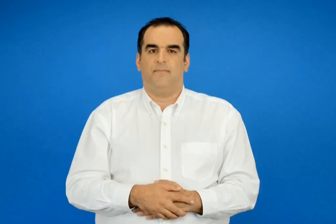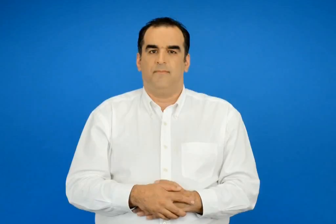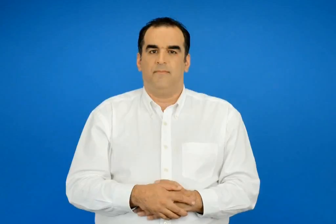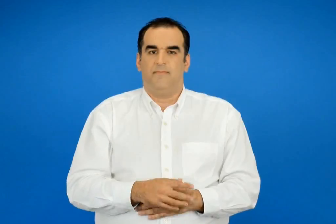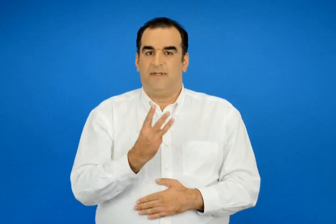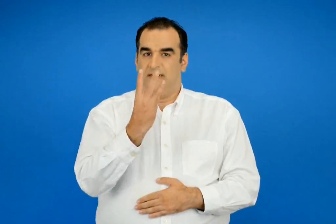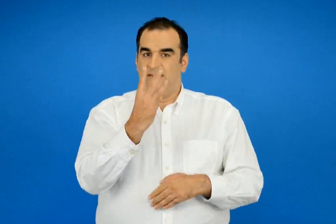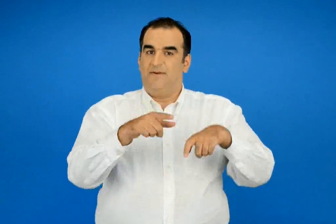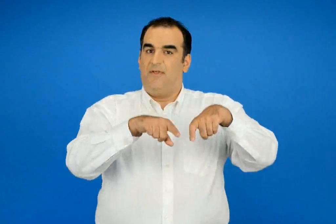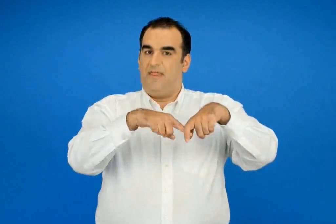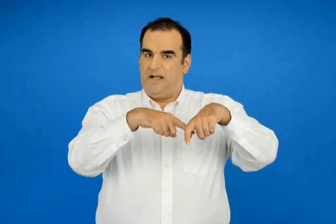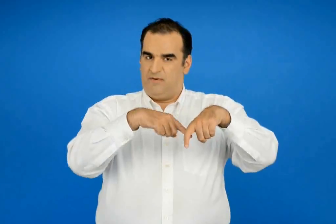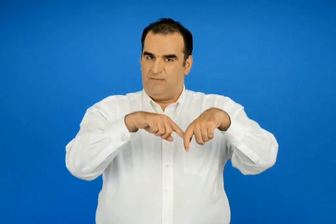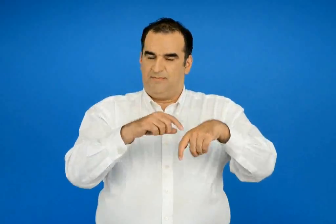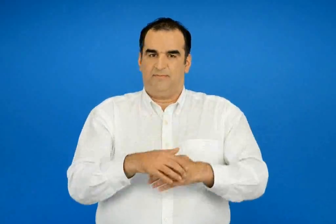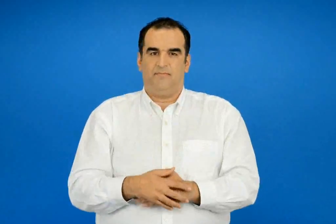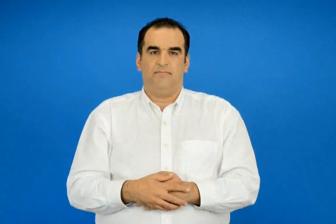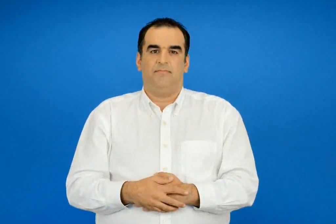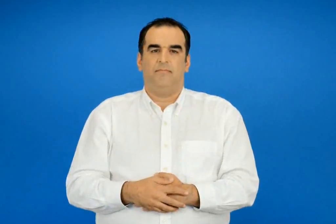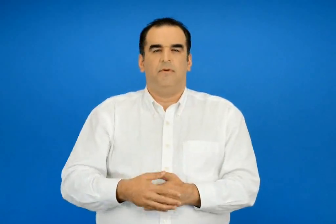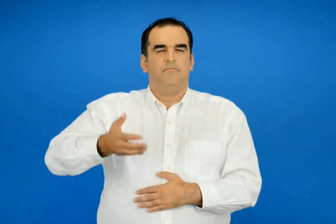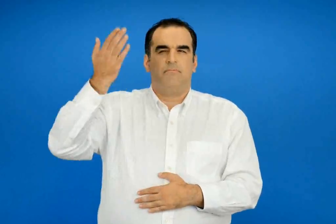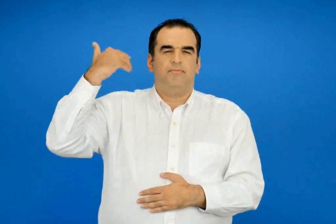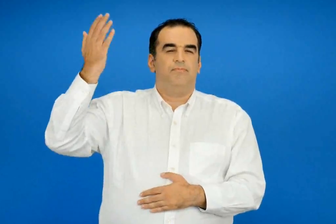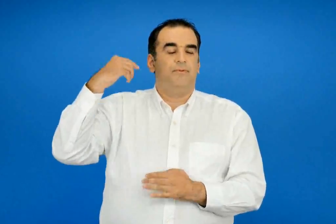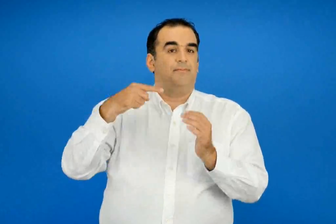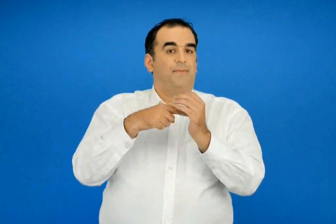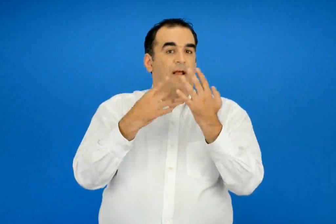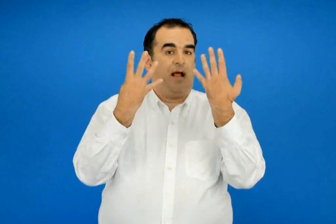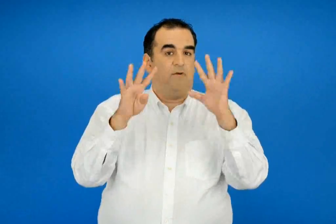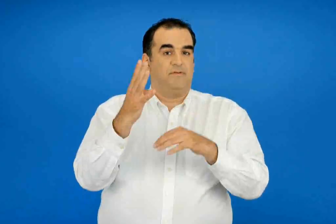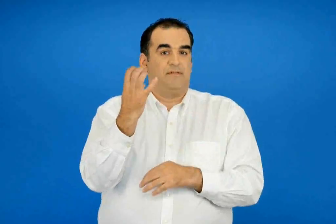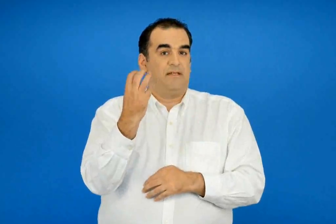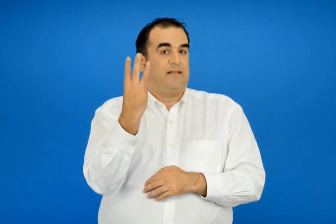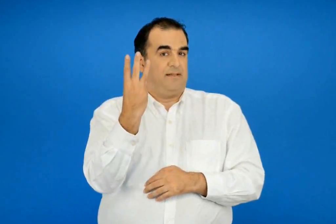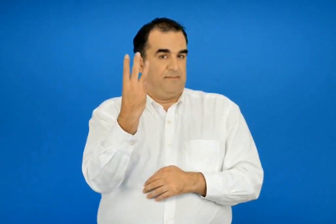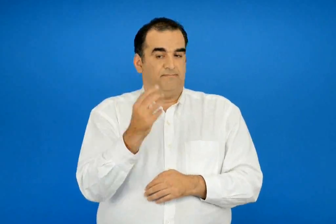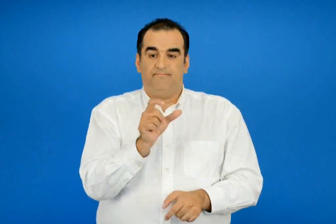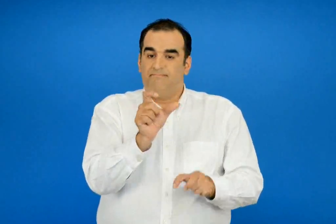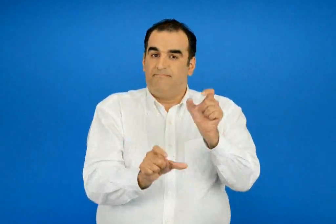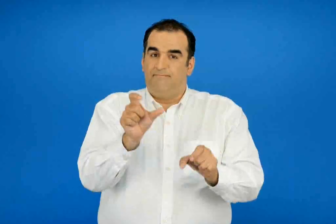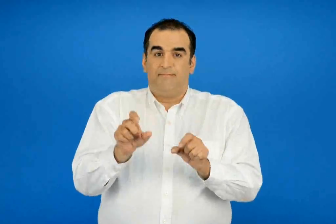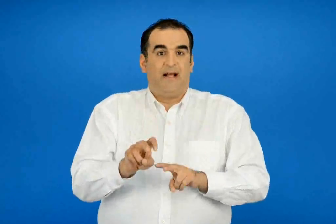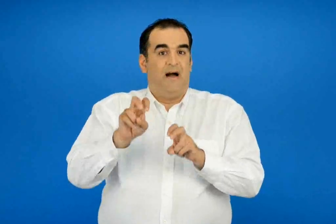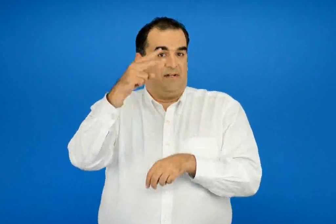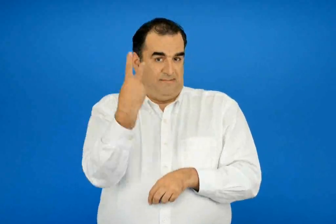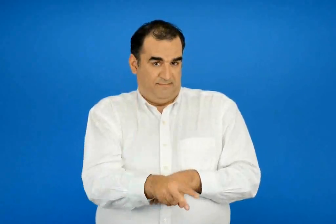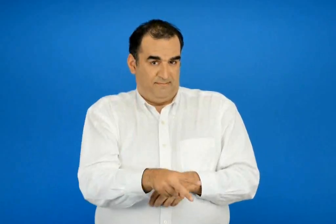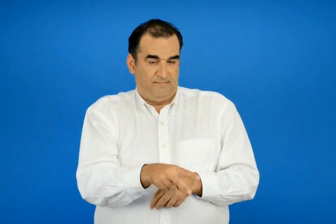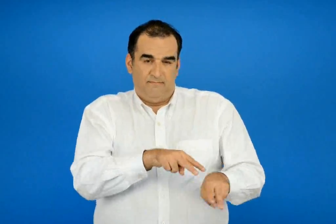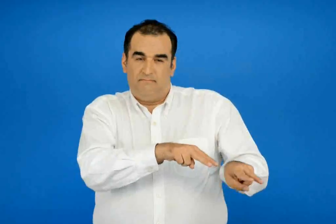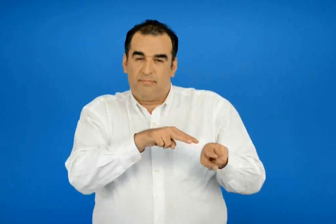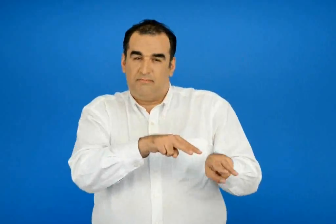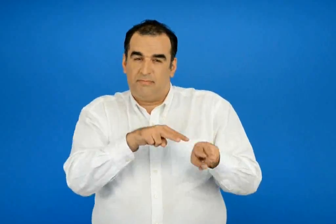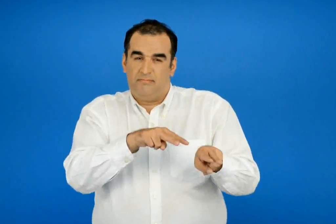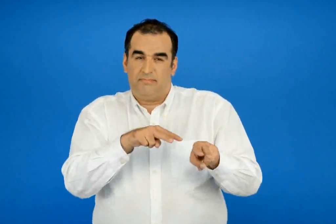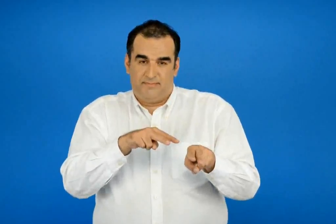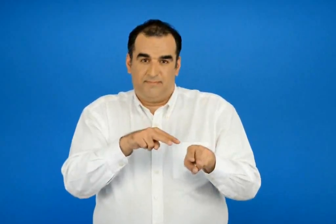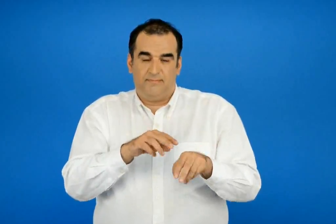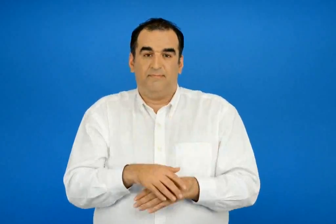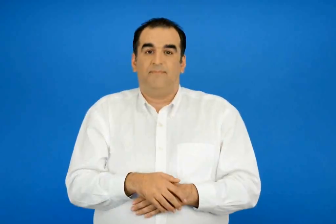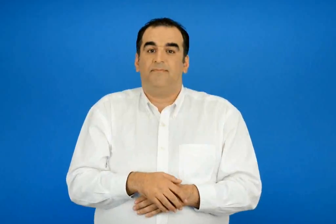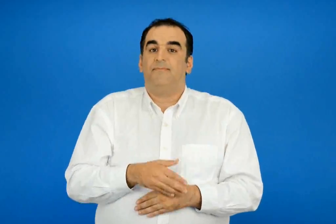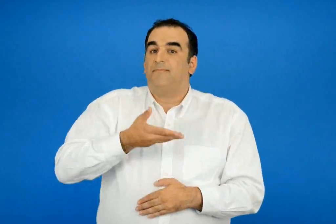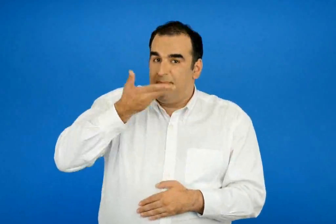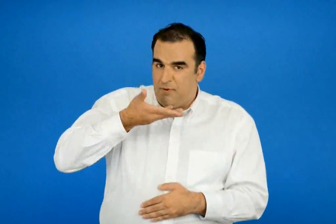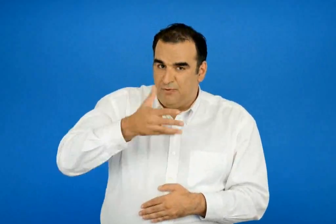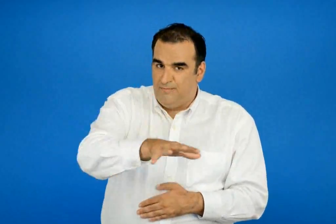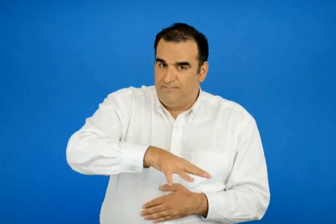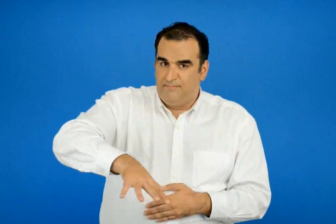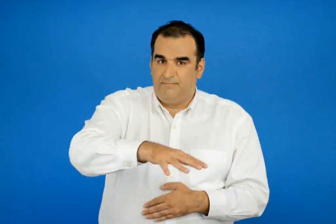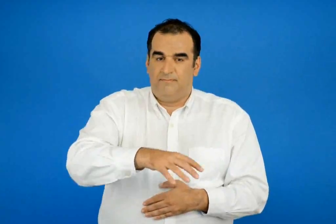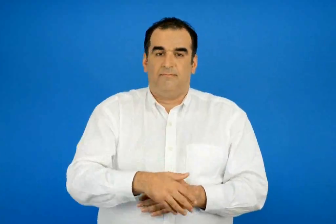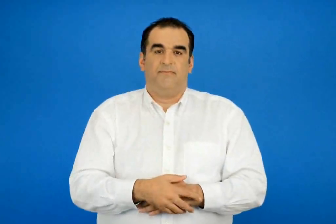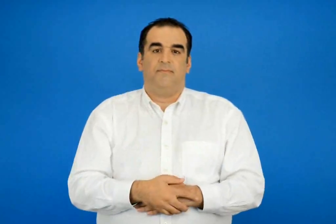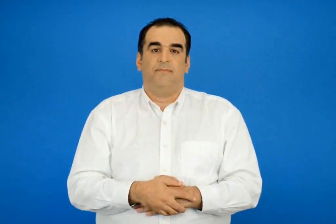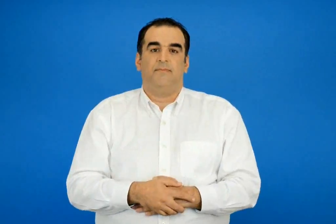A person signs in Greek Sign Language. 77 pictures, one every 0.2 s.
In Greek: 3 δεκέμβριου μνημόσυνο των καλαβρυτινών που εκτελέστηκαν το 1943
